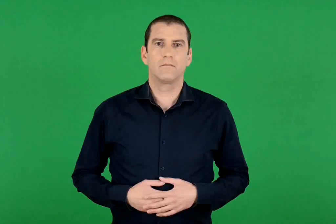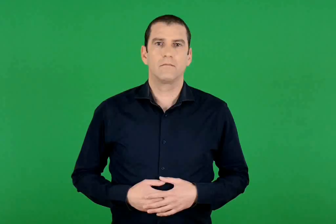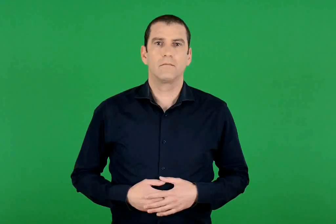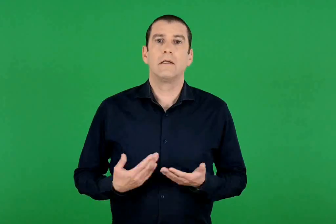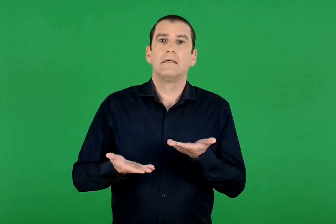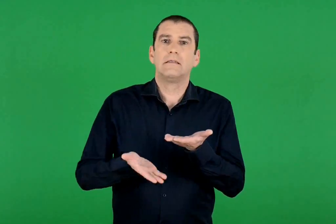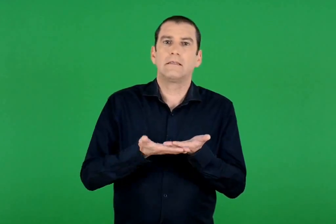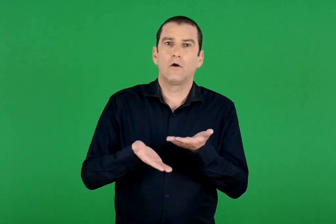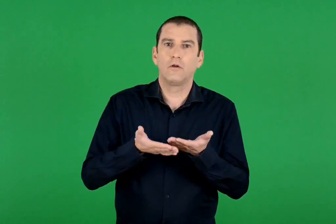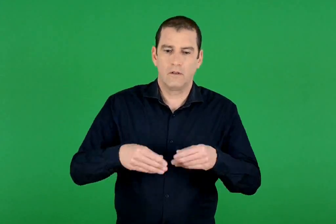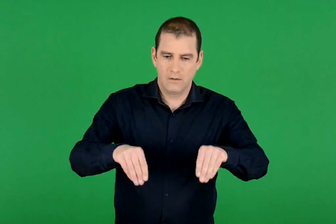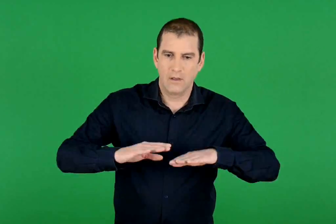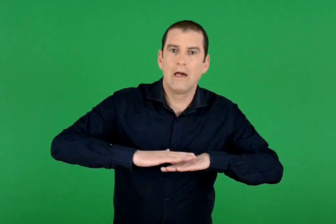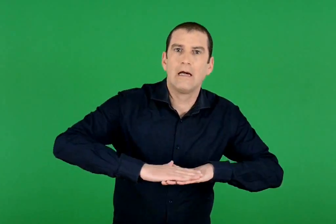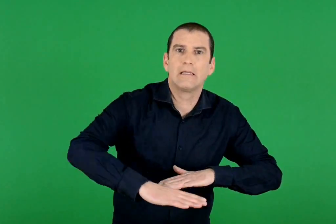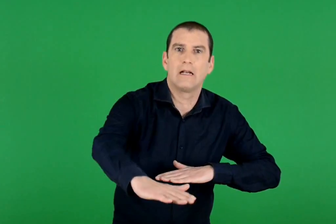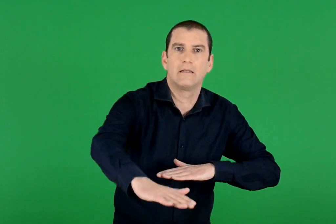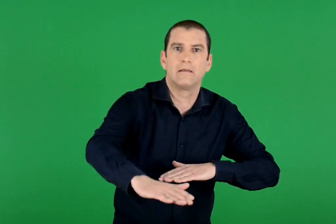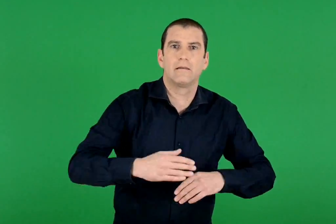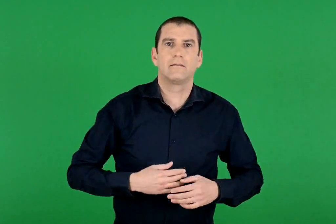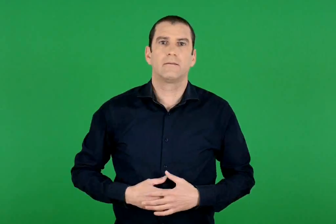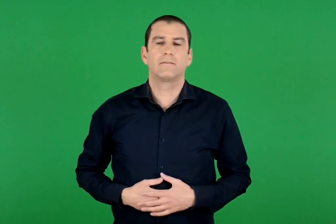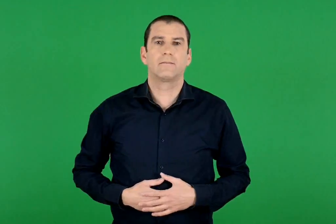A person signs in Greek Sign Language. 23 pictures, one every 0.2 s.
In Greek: το χαλί στο σαλόνι
